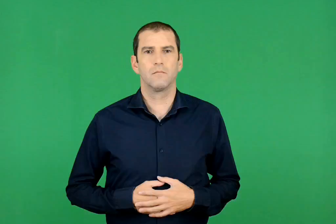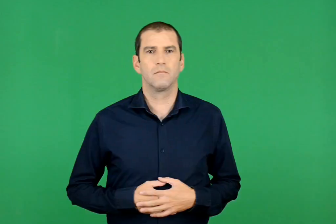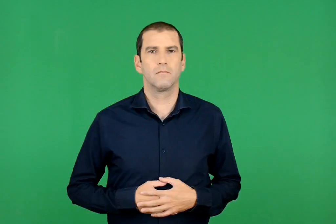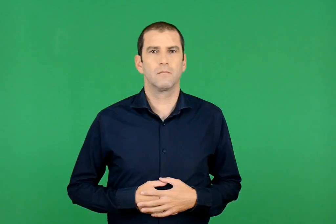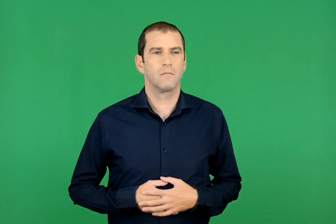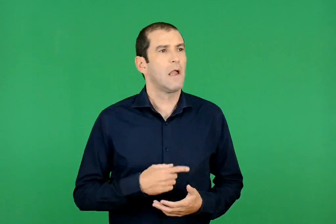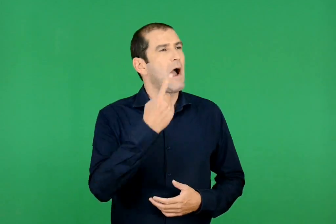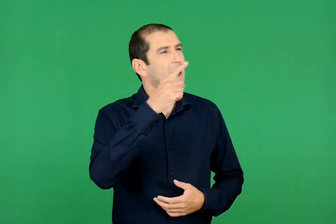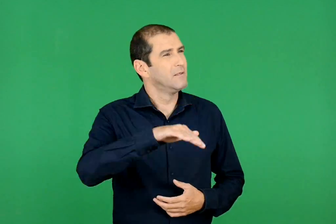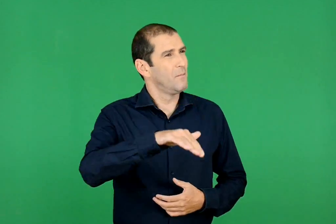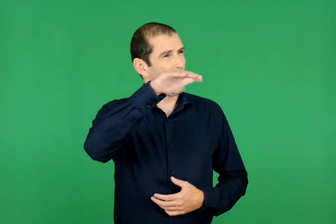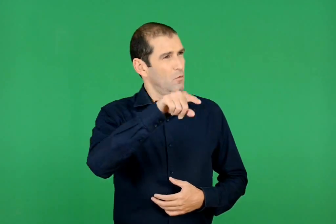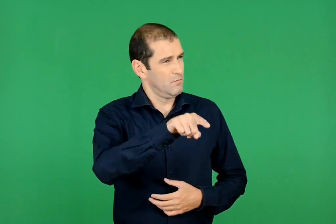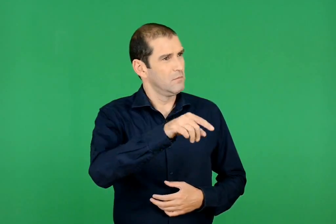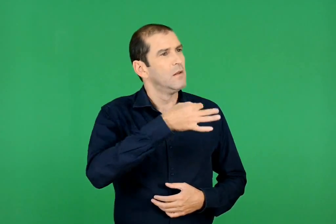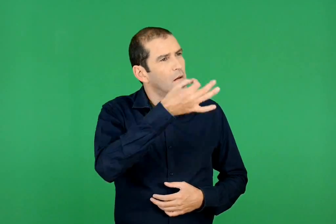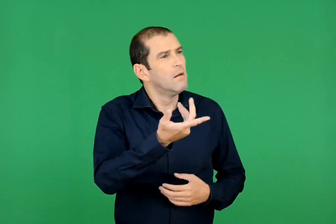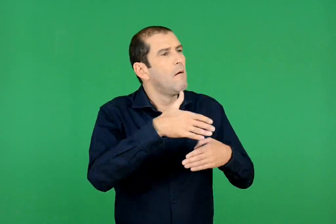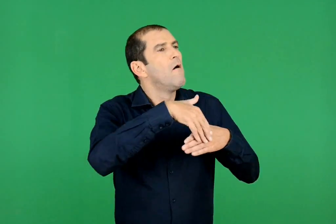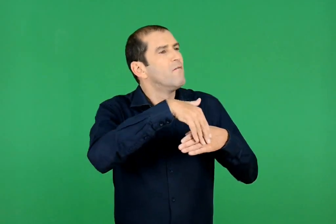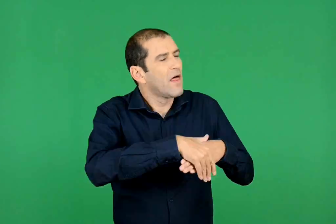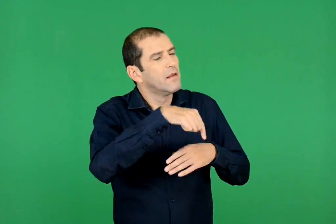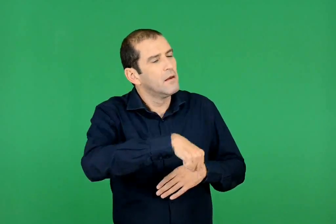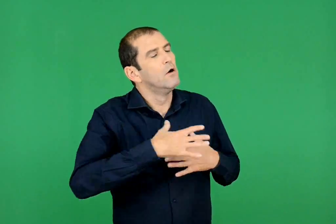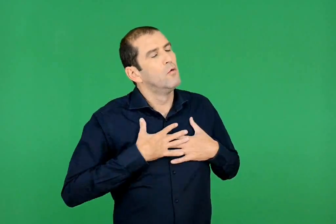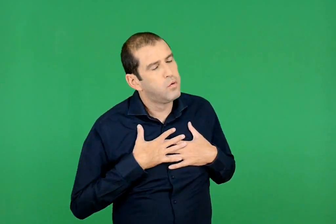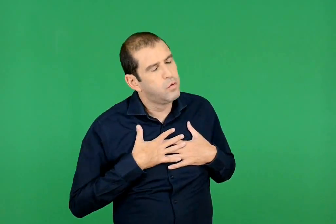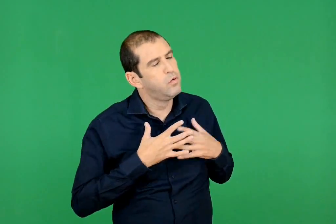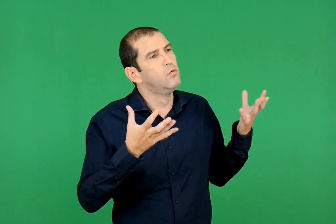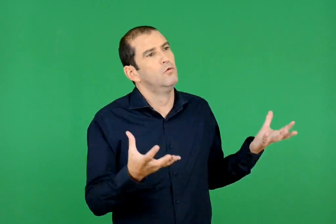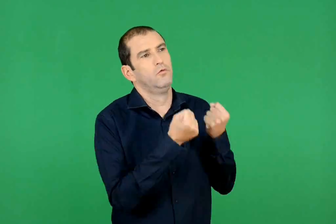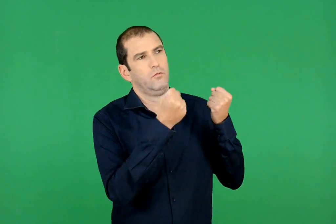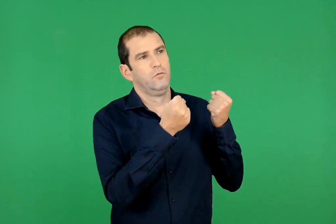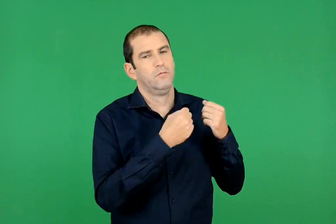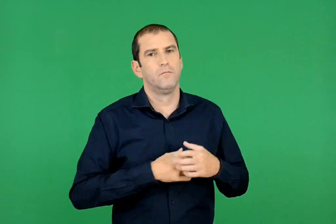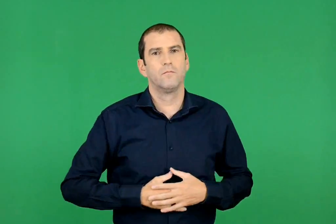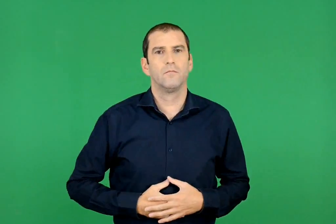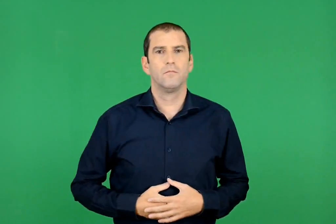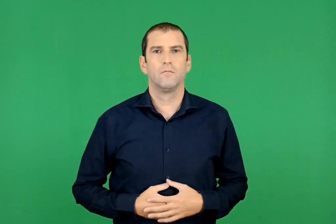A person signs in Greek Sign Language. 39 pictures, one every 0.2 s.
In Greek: φτηνά τη γλιτώσαμε απόψε , φώναξε ένας μεγάλος
